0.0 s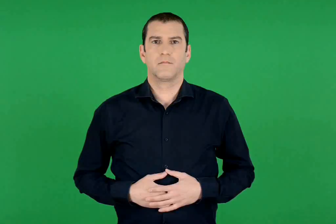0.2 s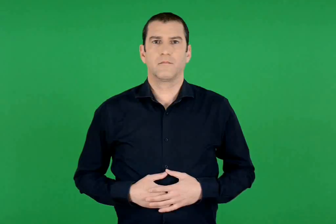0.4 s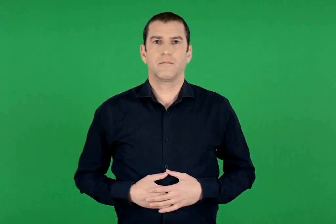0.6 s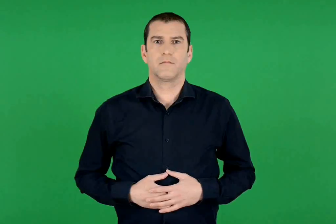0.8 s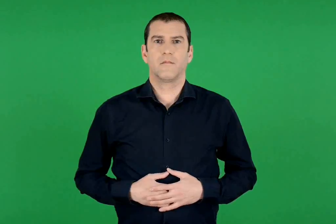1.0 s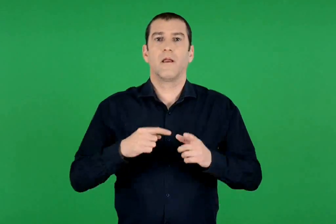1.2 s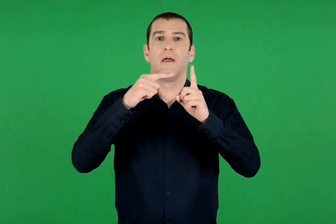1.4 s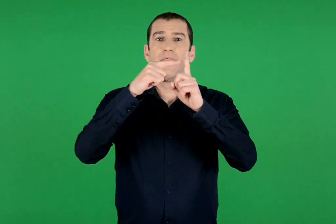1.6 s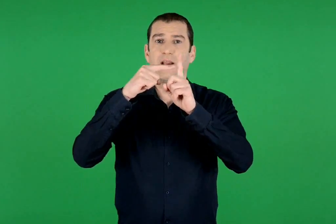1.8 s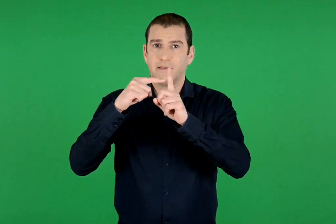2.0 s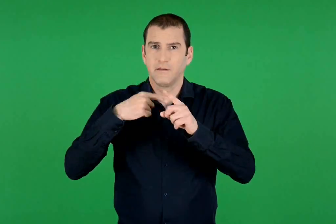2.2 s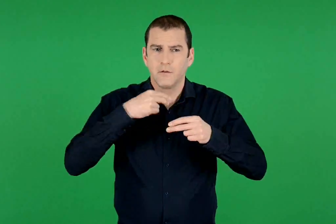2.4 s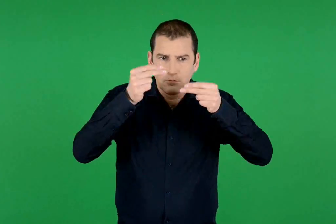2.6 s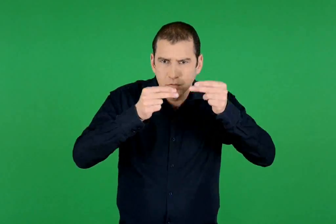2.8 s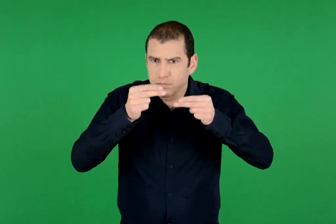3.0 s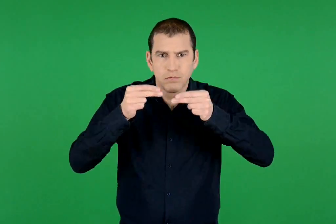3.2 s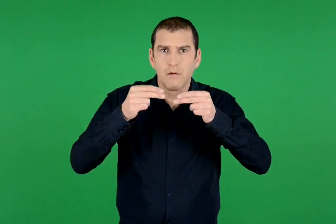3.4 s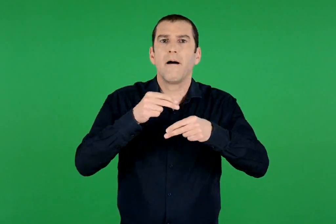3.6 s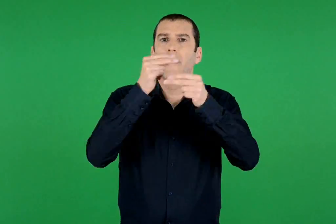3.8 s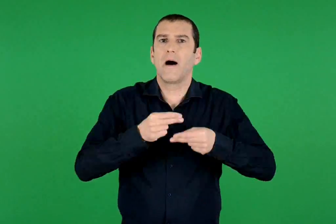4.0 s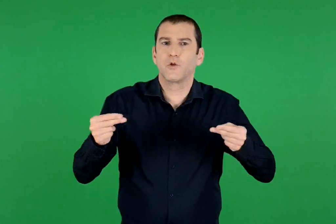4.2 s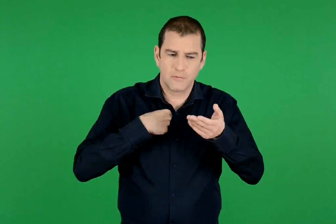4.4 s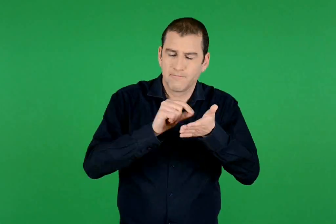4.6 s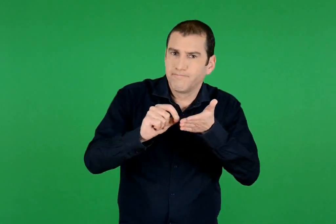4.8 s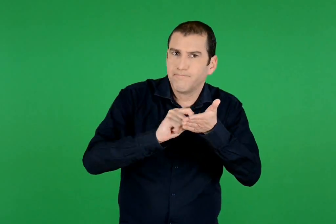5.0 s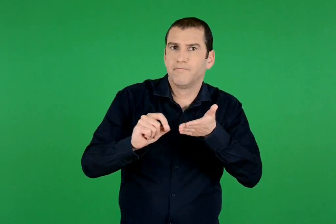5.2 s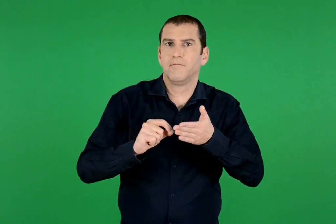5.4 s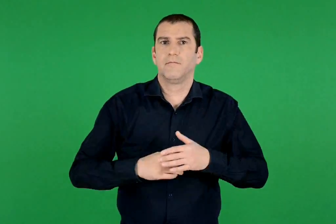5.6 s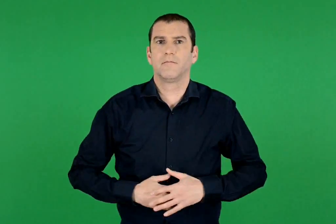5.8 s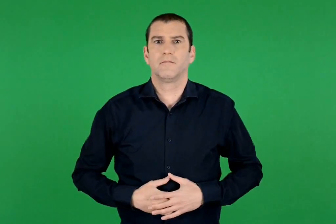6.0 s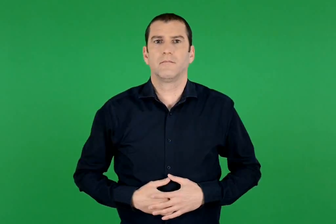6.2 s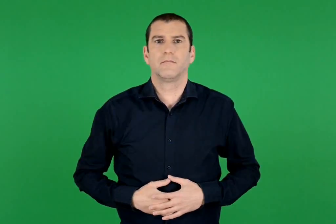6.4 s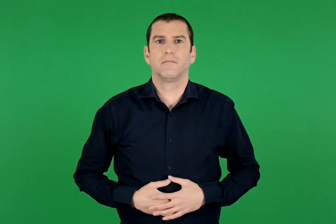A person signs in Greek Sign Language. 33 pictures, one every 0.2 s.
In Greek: κάνω τις διαιρέσεις και γράφω το αποτέλεσμα
